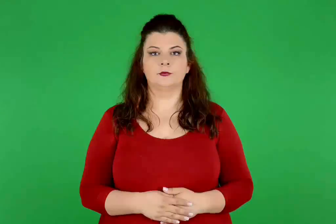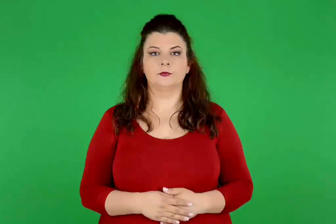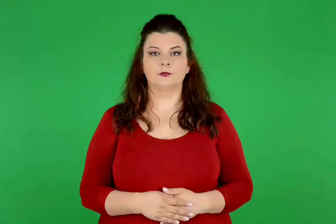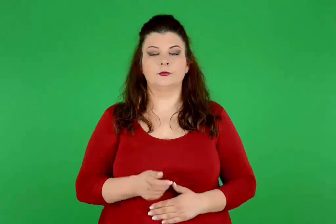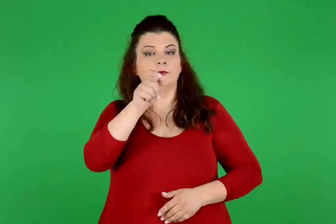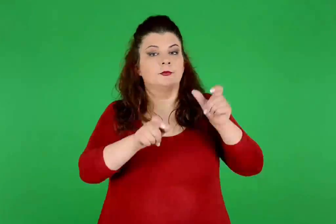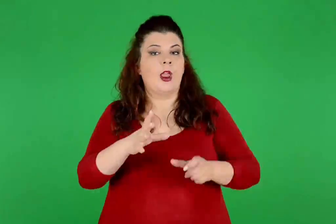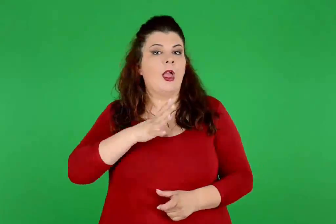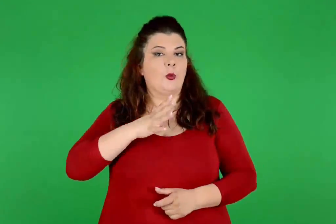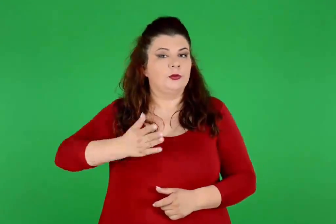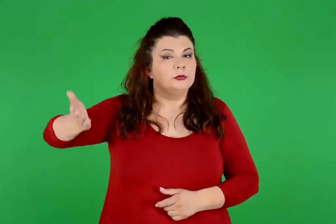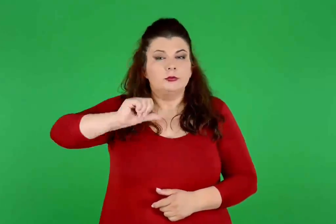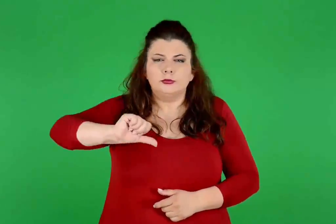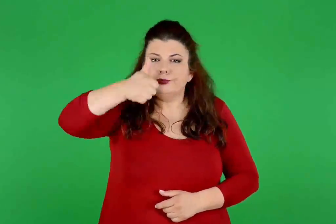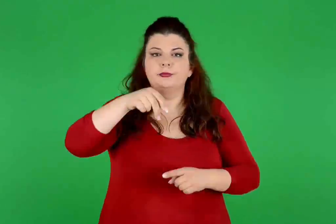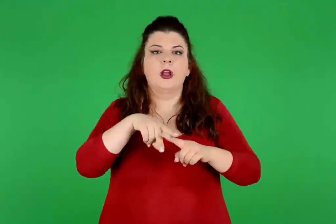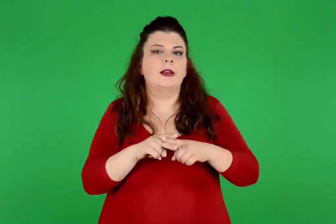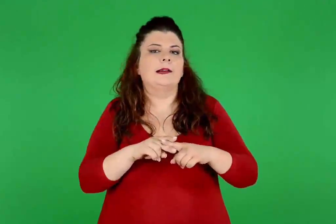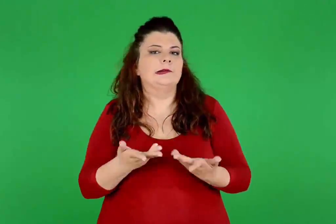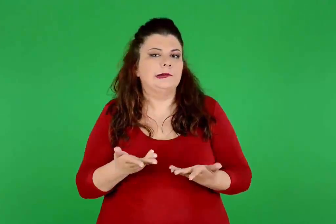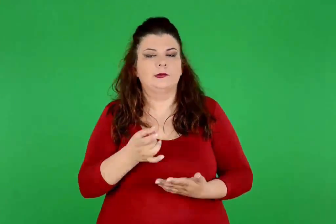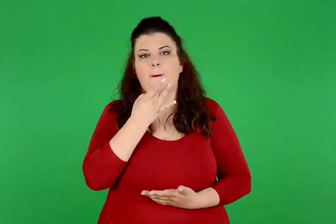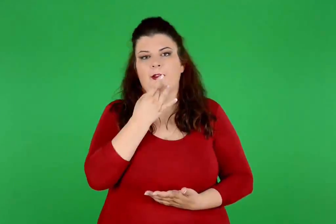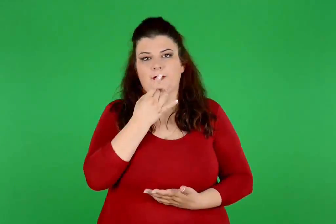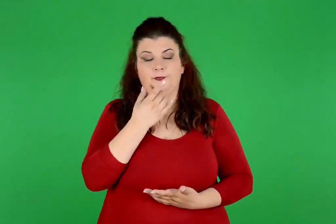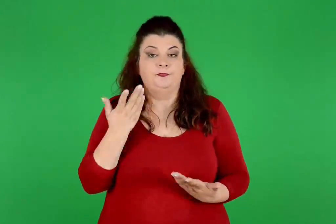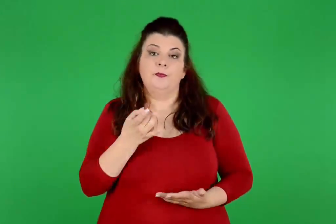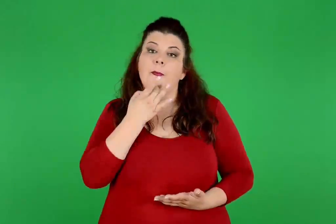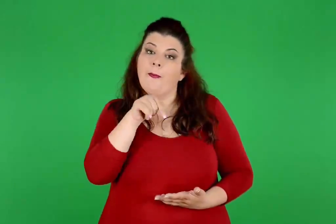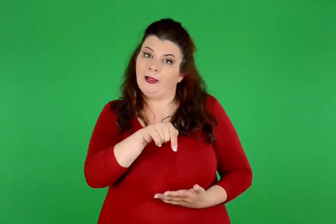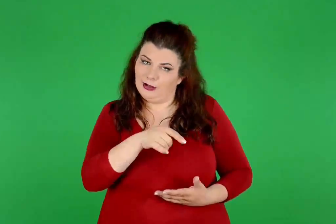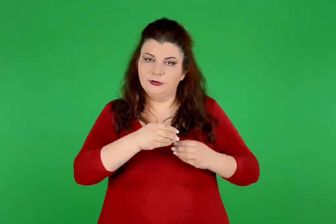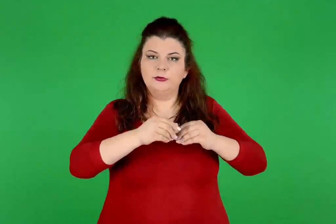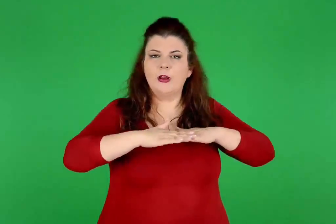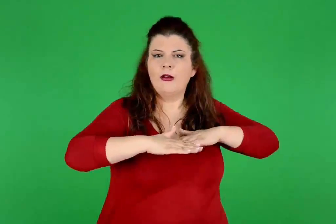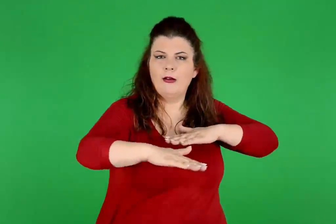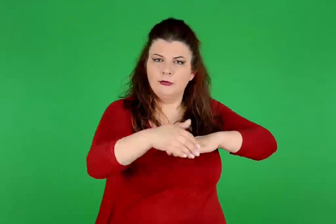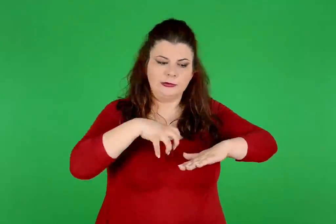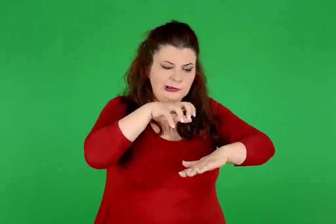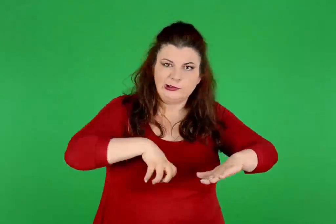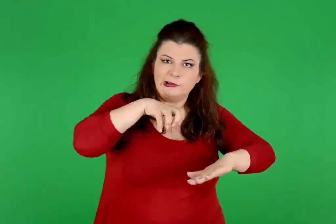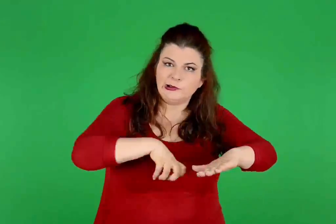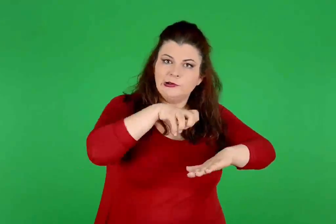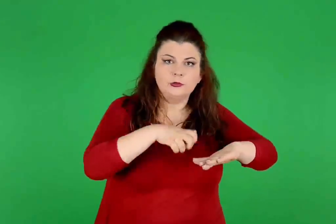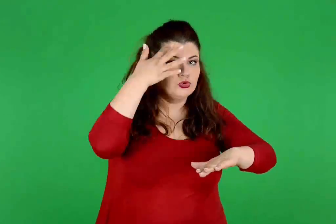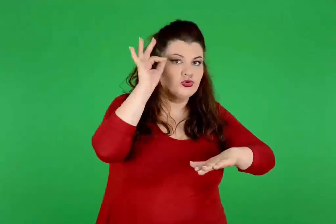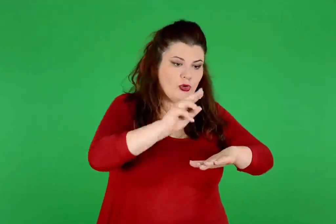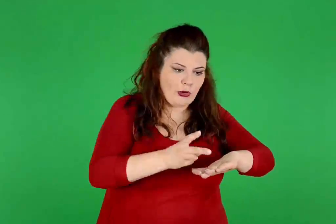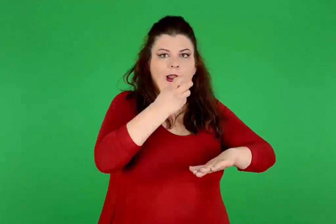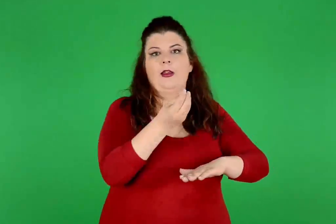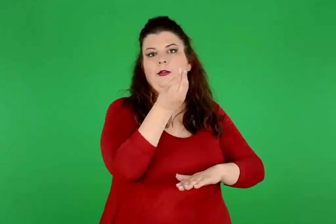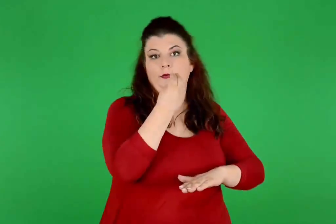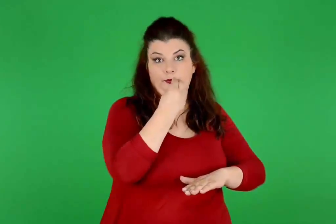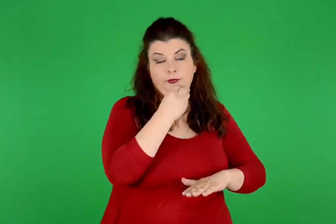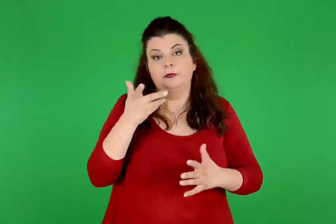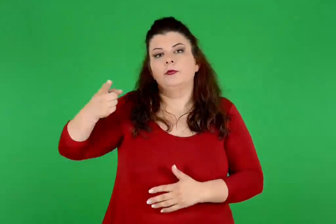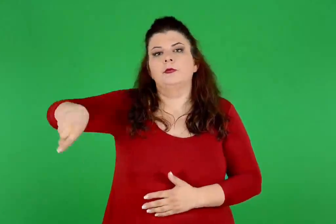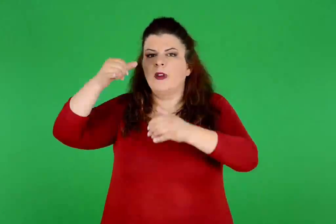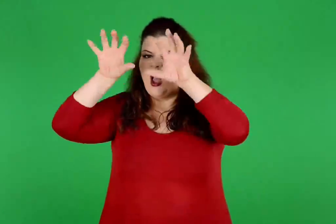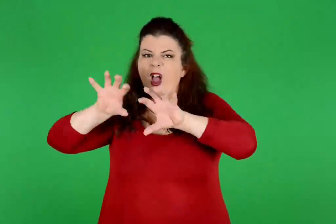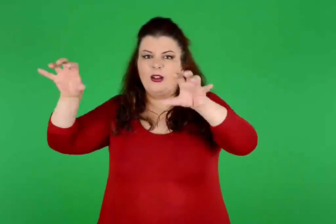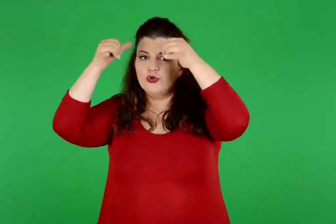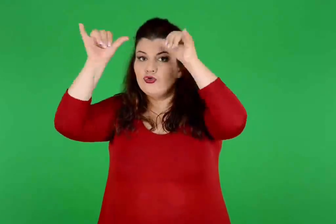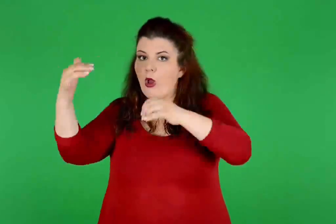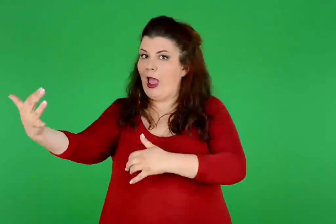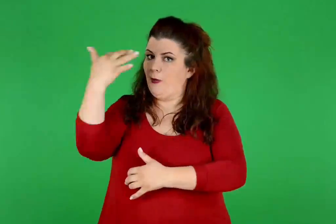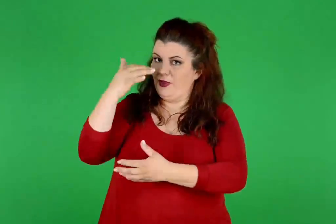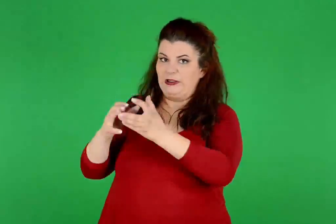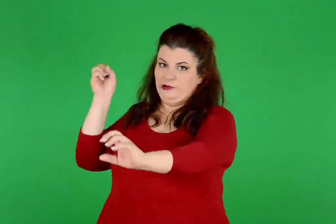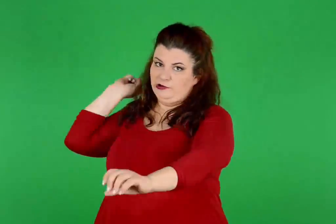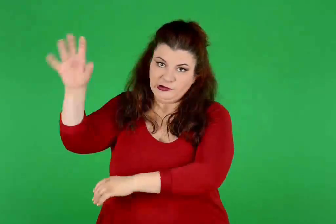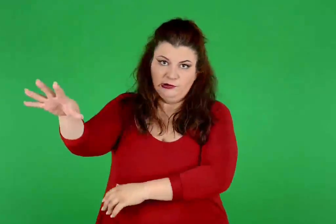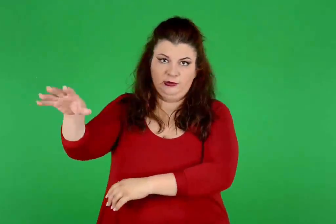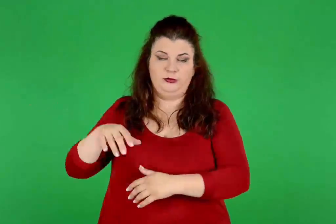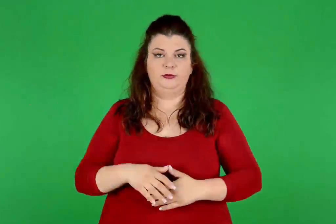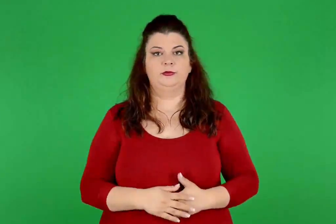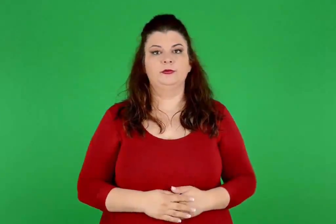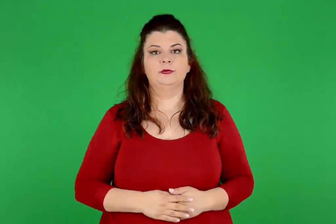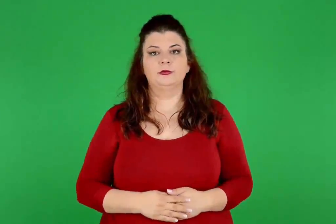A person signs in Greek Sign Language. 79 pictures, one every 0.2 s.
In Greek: τα πρώτα εργαλεία που χρησιμοποίησαν οι άνθρωποι ήταν οι πέτρες. με αυτές έσκαβαν το χώμα για να βρίσκουν τροφή και χτυπούσαν τα άγρια θηρία που ορμούσαν εναντίον τους
